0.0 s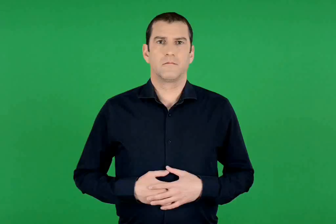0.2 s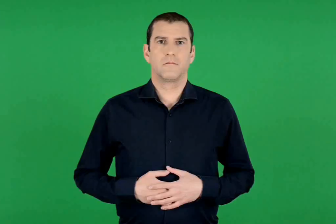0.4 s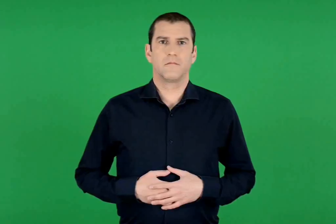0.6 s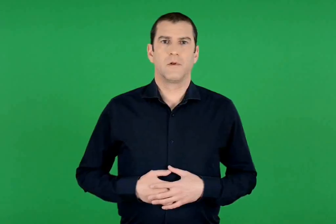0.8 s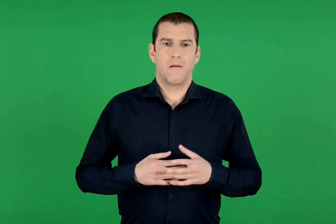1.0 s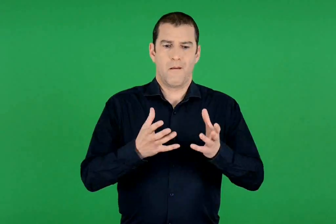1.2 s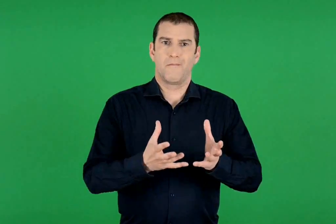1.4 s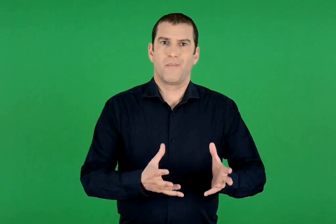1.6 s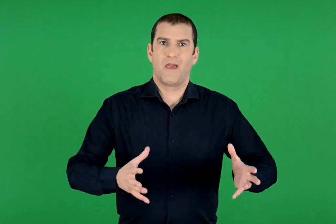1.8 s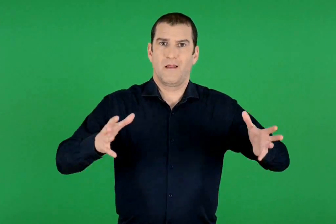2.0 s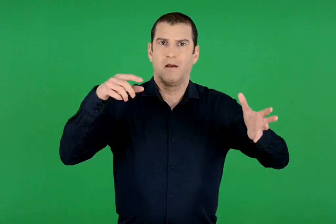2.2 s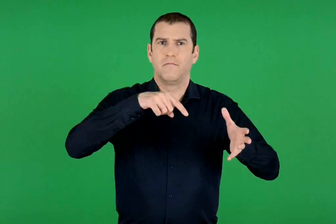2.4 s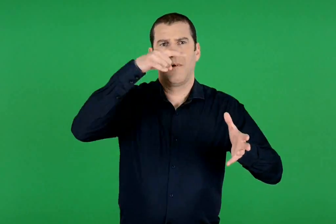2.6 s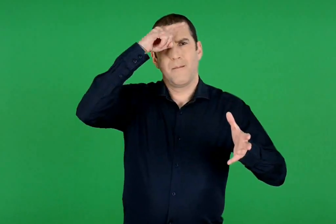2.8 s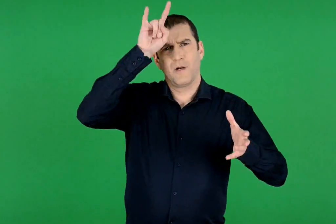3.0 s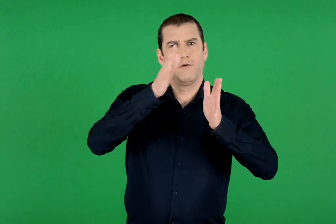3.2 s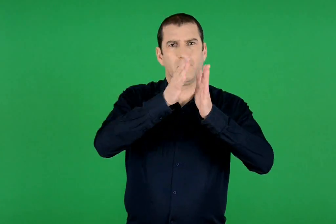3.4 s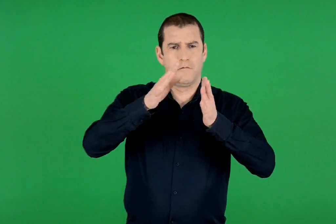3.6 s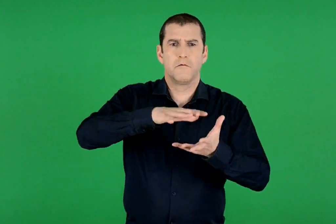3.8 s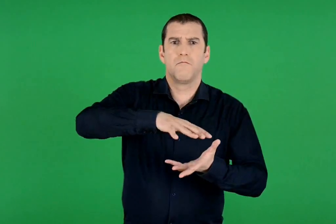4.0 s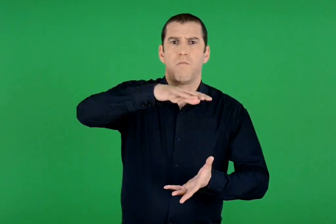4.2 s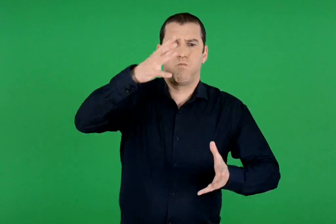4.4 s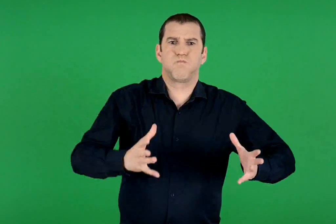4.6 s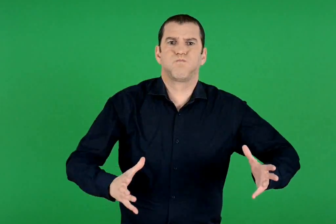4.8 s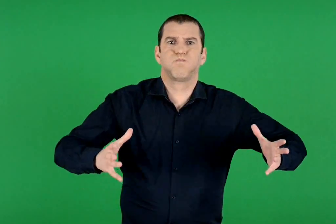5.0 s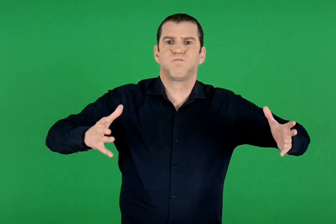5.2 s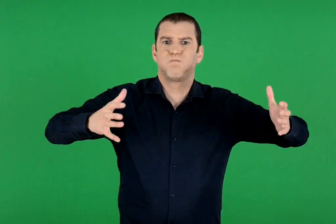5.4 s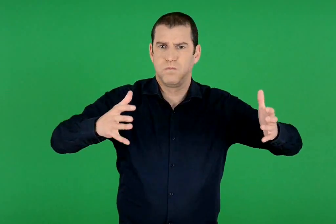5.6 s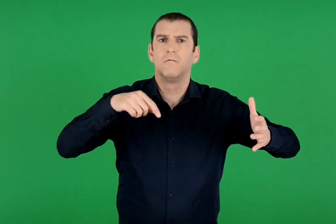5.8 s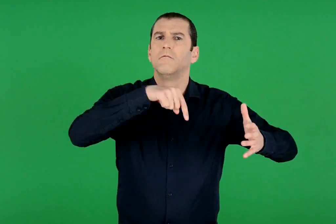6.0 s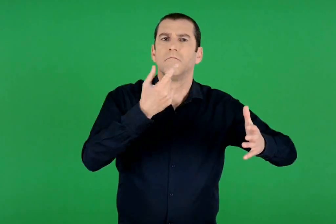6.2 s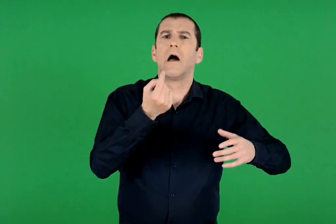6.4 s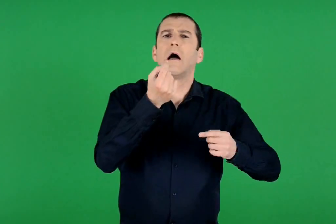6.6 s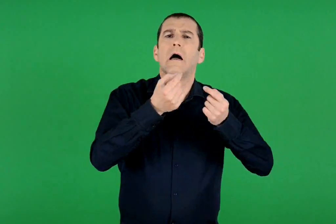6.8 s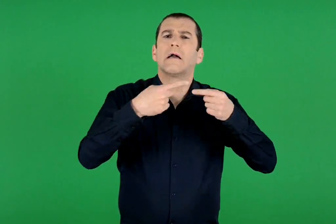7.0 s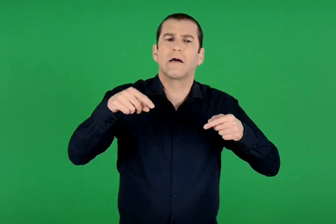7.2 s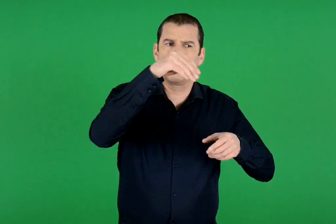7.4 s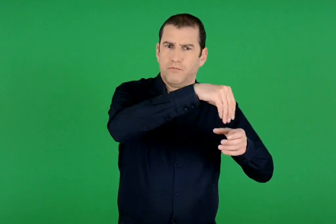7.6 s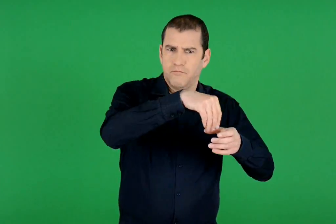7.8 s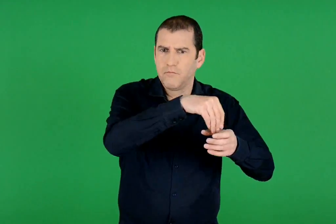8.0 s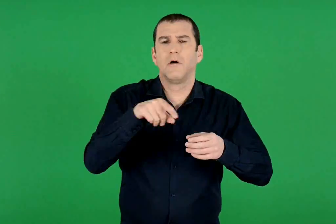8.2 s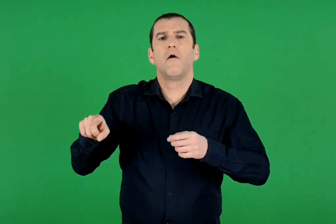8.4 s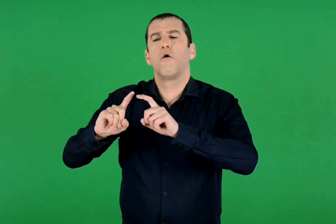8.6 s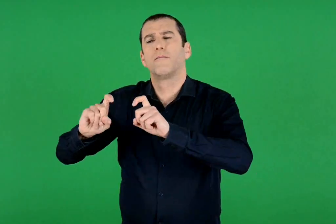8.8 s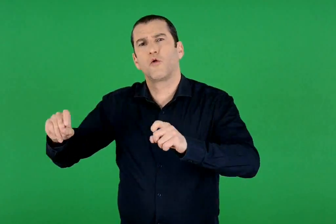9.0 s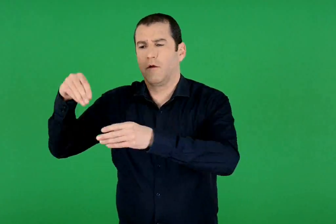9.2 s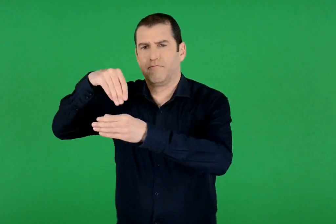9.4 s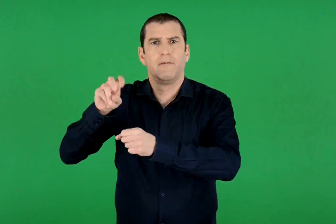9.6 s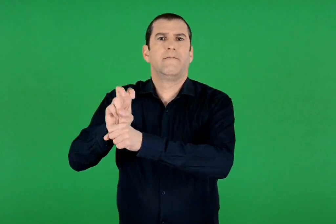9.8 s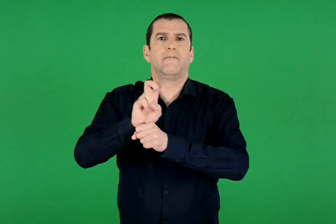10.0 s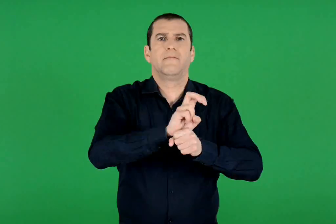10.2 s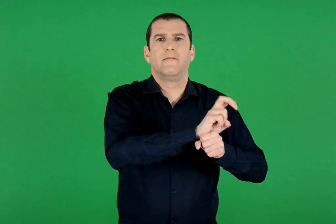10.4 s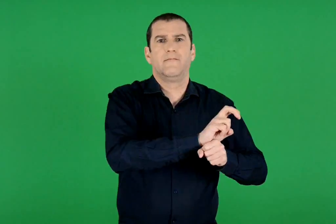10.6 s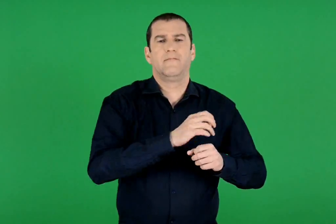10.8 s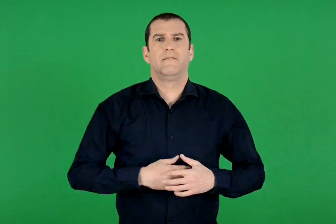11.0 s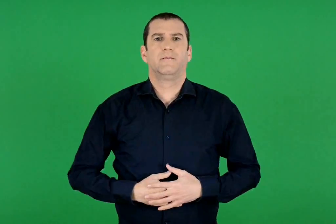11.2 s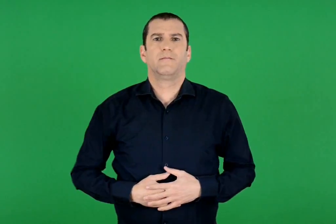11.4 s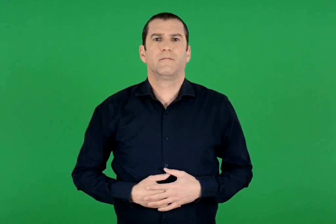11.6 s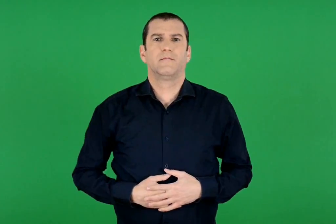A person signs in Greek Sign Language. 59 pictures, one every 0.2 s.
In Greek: τεράστια μινωικά πιθάρια για αποθήκευση καρπών και άλλων προϊόντων
